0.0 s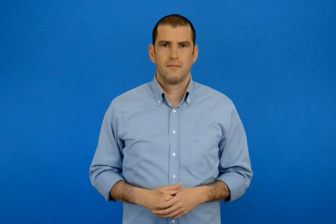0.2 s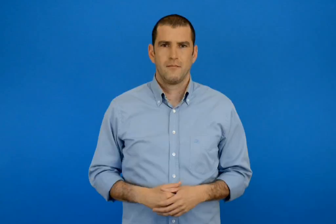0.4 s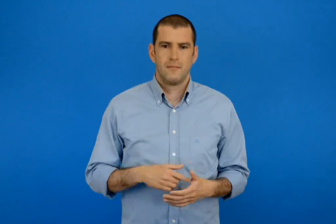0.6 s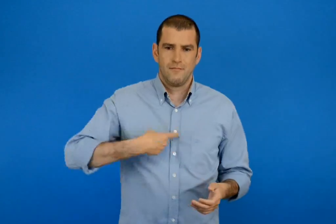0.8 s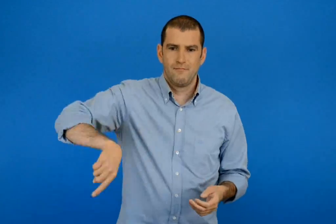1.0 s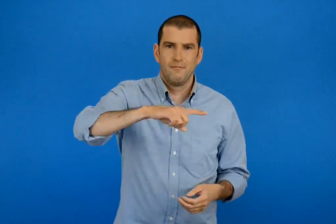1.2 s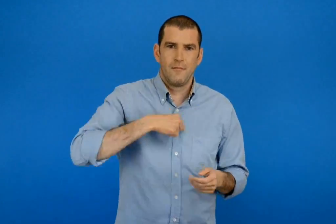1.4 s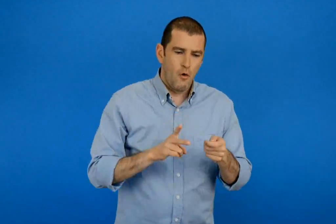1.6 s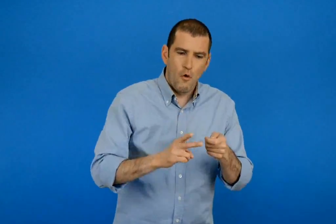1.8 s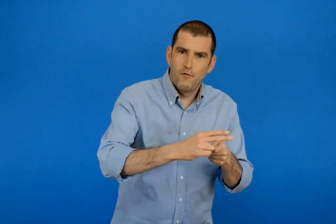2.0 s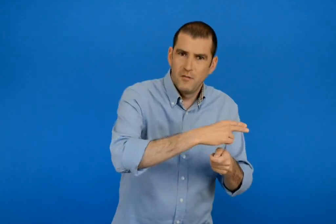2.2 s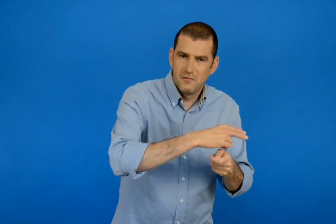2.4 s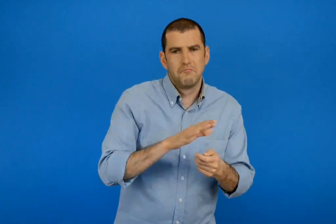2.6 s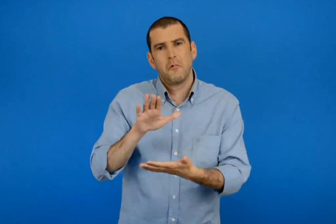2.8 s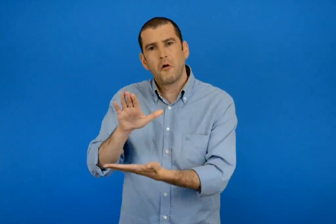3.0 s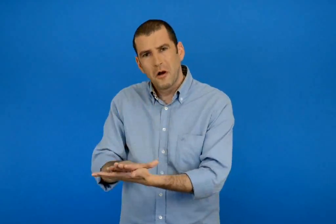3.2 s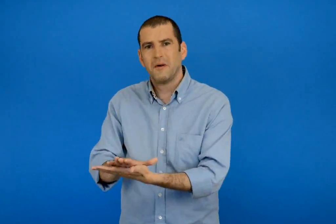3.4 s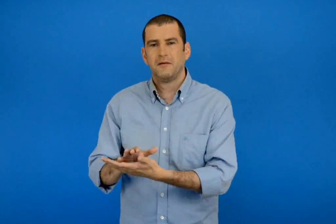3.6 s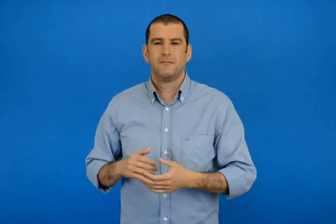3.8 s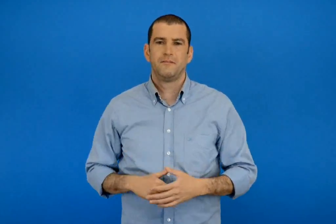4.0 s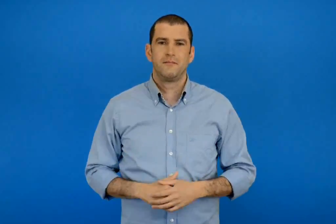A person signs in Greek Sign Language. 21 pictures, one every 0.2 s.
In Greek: κόβουμε κολλάμε
